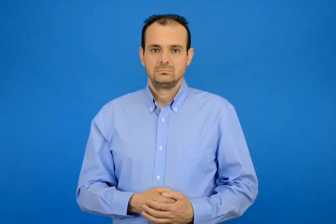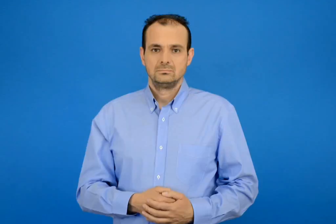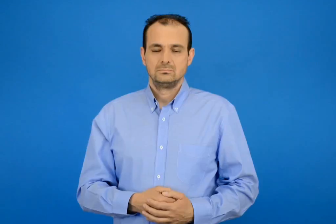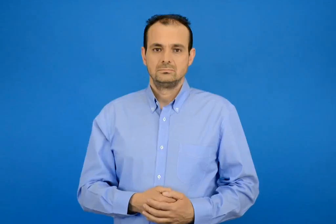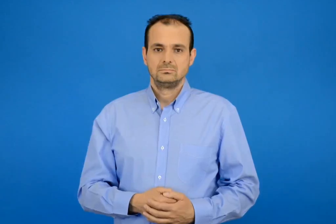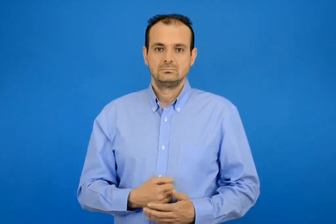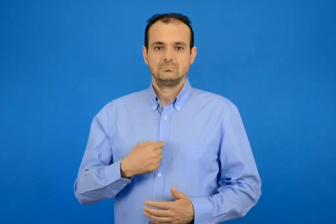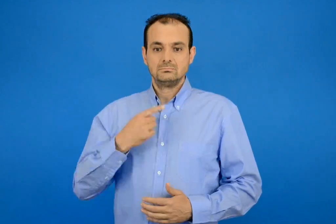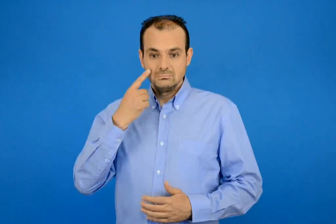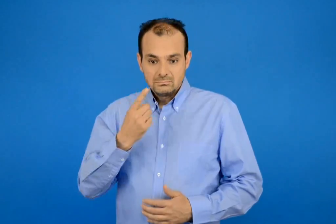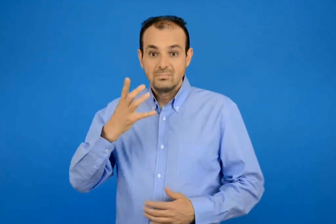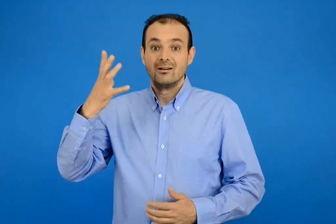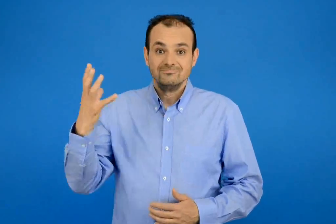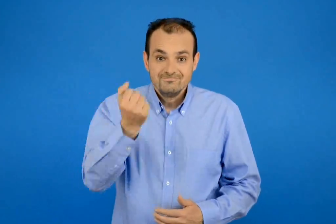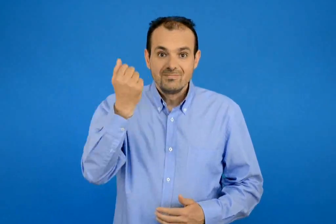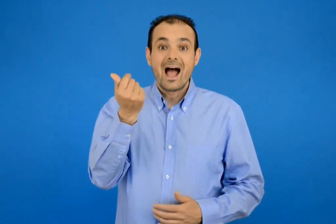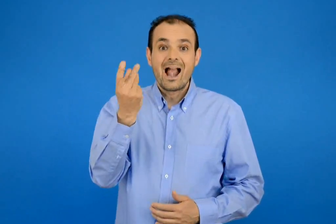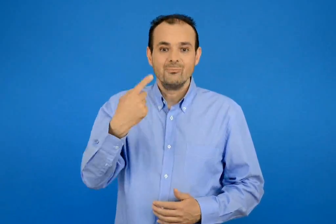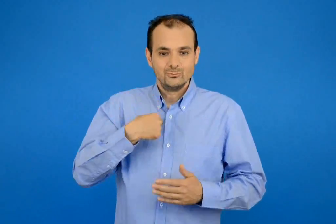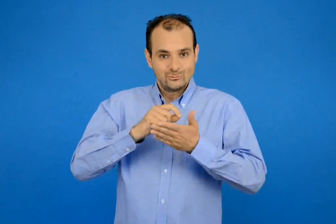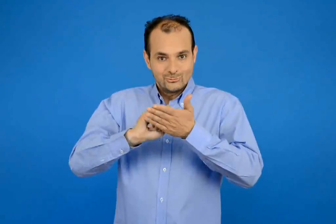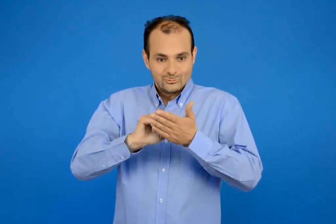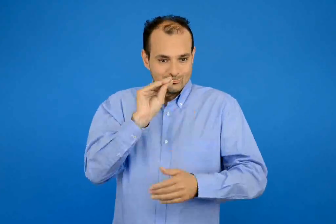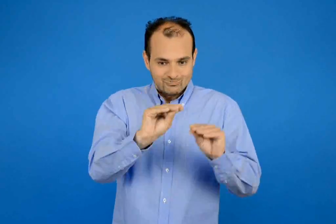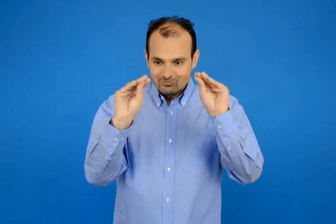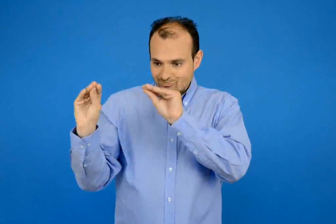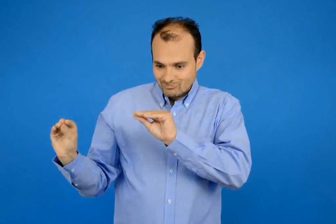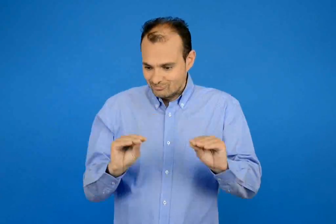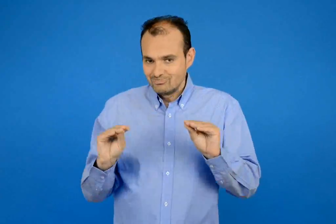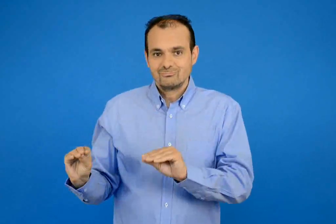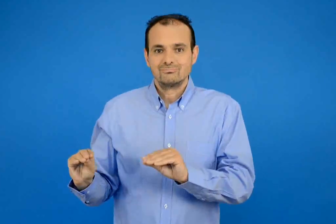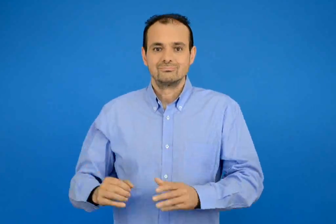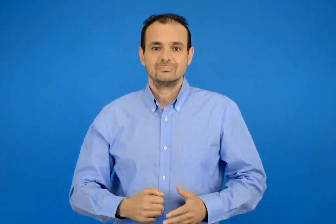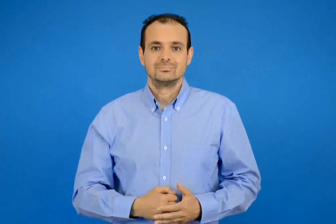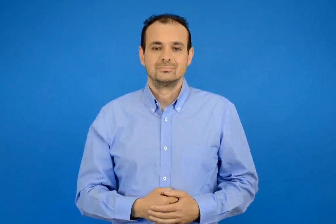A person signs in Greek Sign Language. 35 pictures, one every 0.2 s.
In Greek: γραφώ τους αριθμούς που βρίσκω
